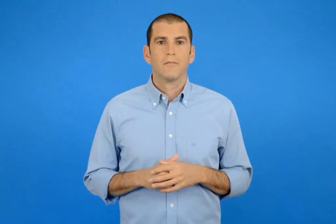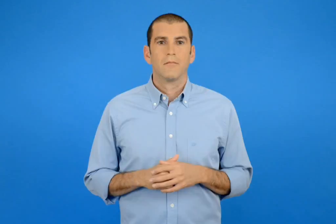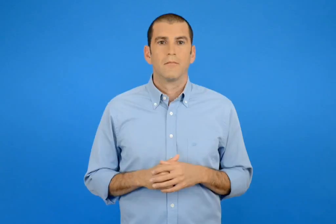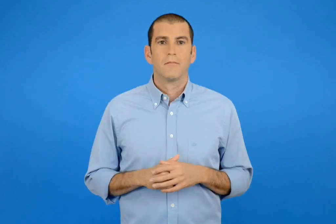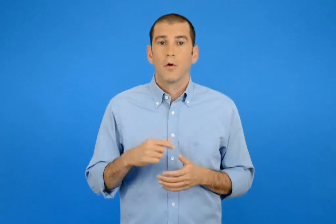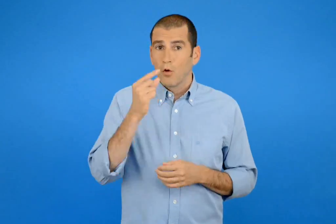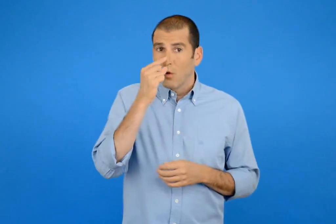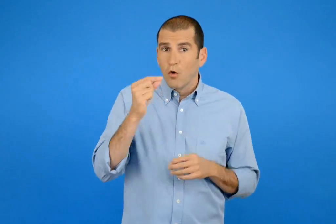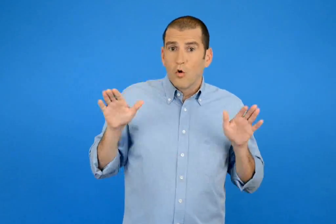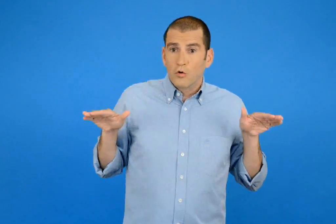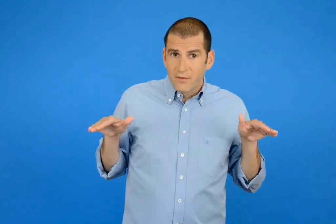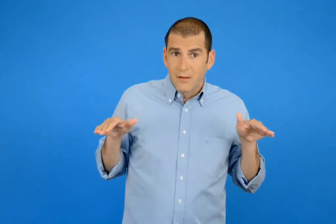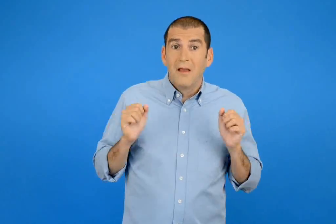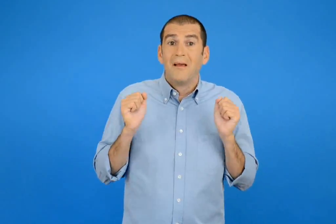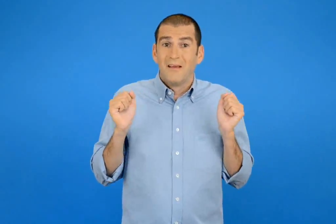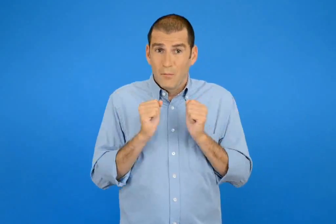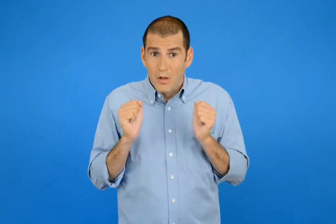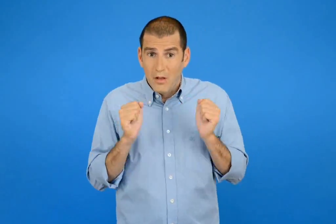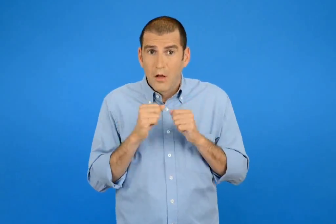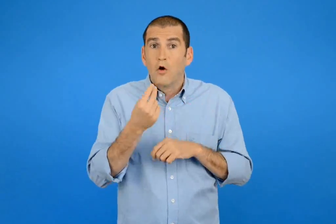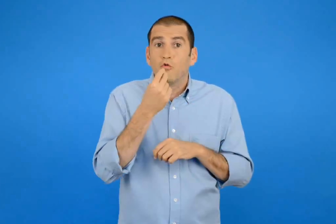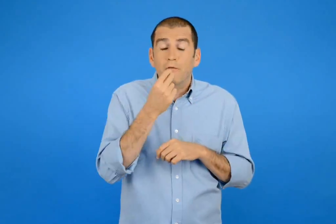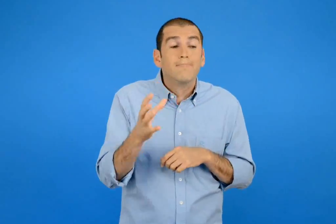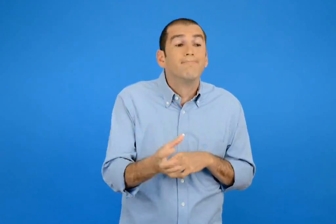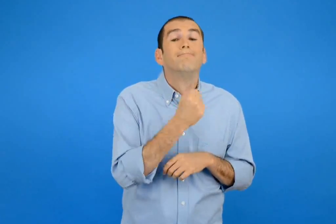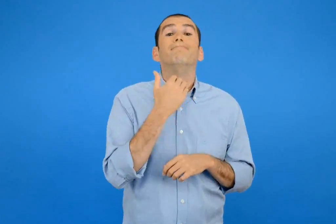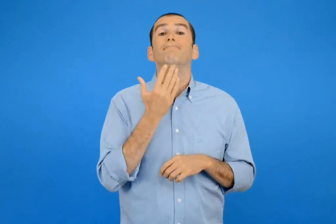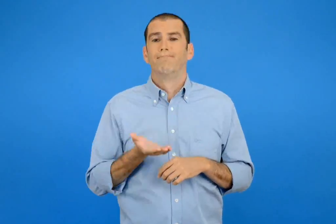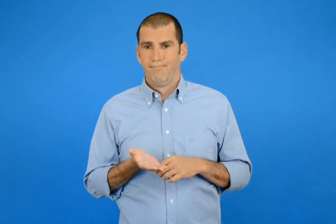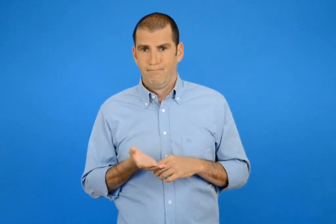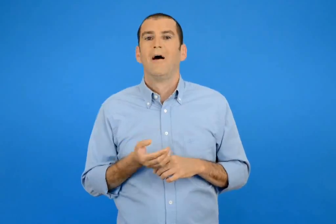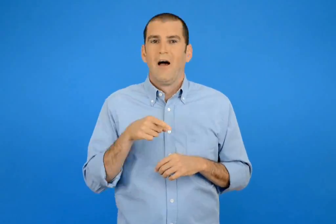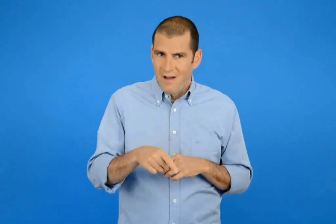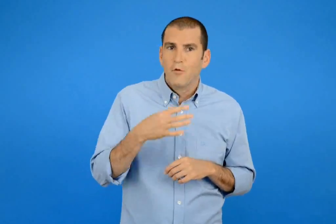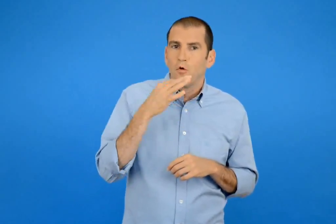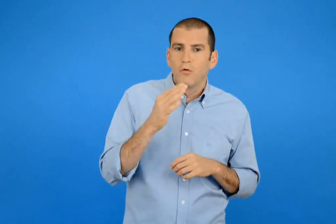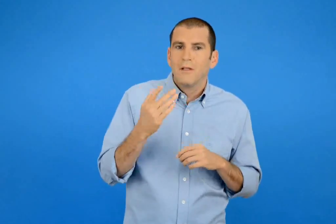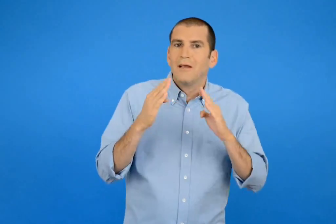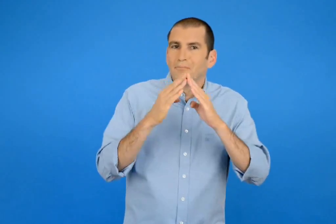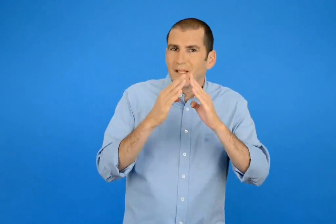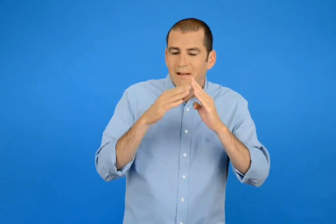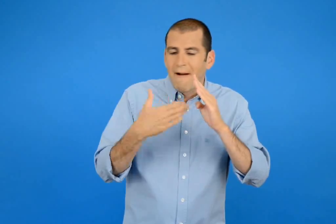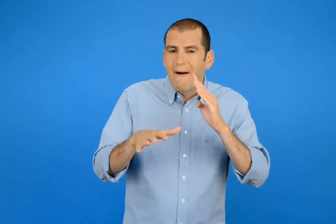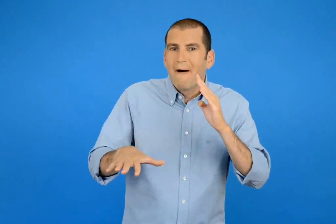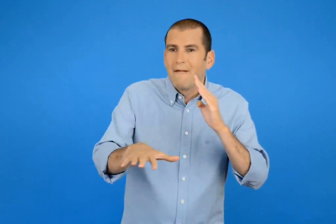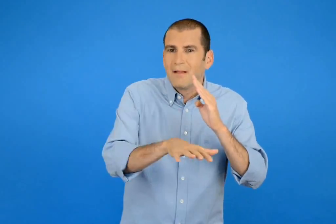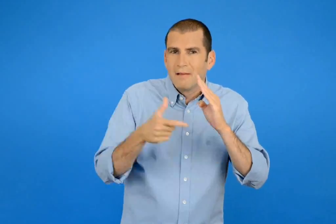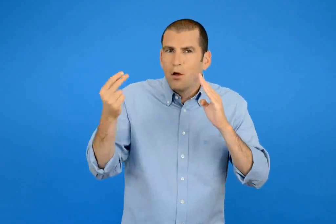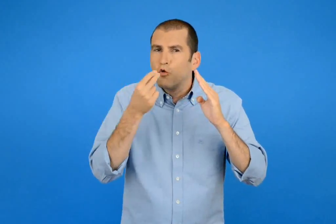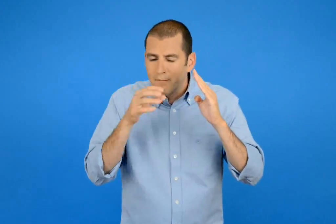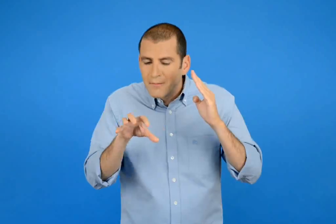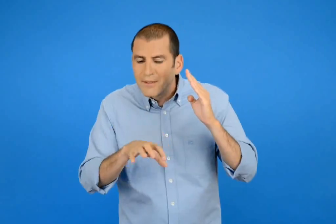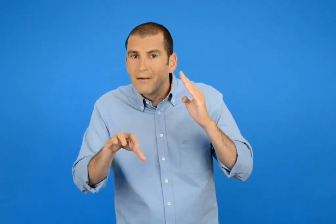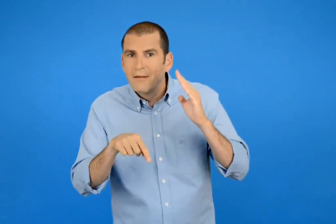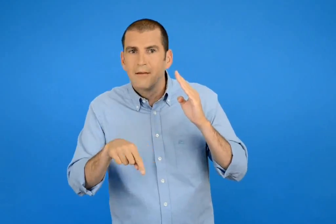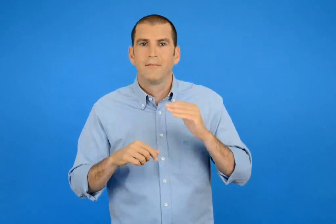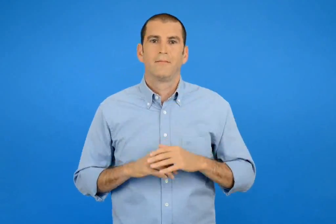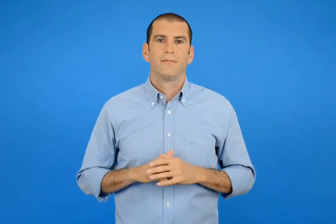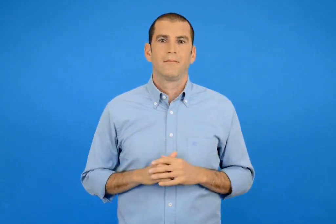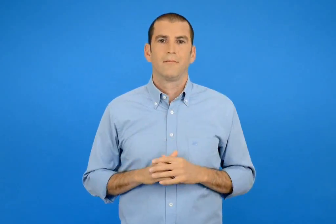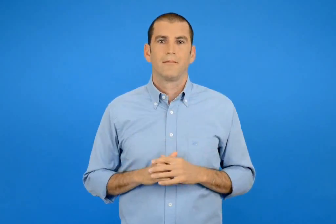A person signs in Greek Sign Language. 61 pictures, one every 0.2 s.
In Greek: το κοτσύφι το χειμώνα δε βρίσκει τροφή για αυτό ψάχνει για τροφή στις αυλές των σπιτιών
